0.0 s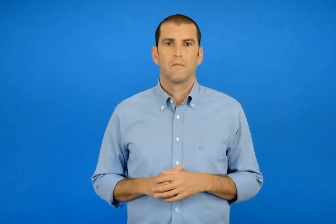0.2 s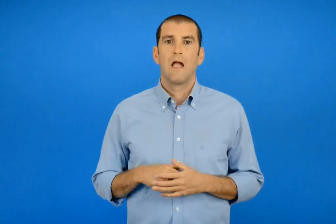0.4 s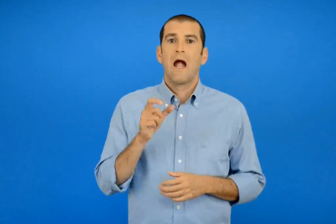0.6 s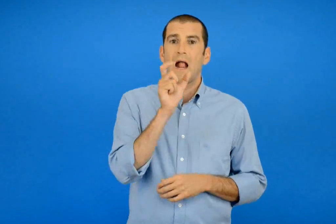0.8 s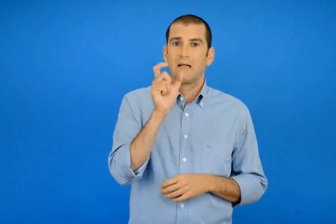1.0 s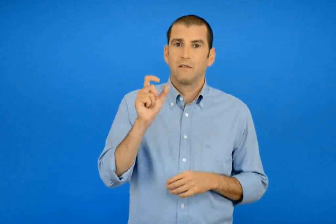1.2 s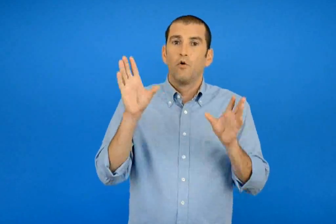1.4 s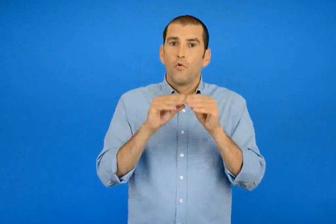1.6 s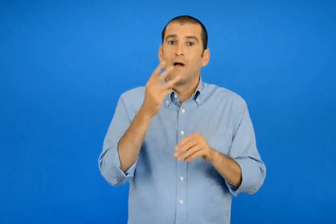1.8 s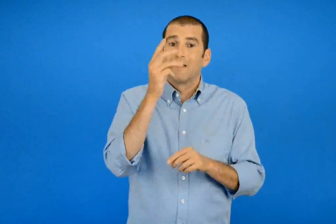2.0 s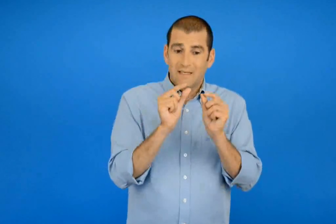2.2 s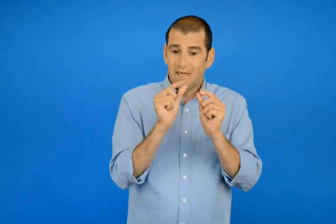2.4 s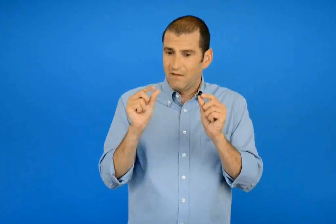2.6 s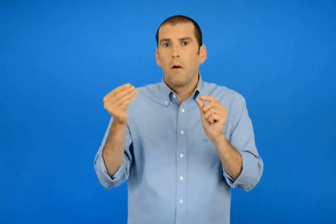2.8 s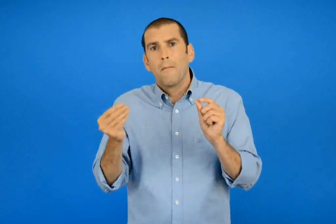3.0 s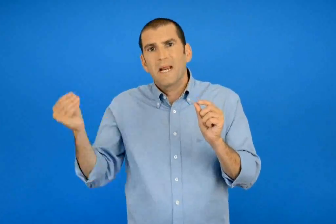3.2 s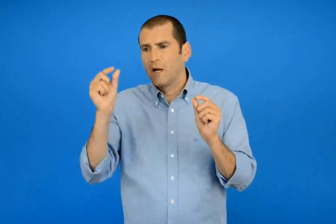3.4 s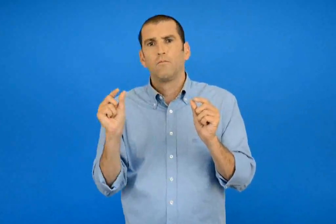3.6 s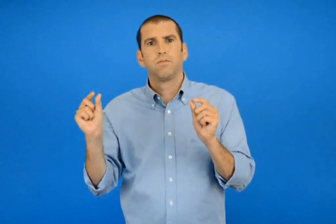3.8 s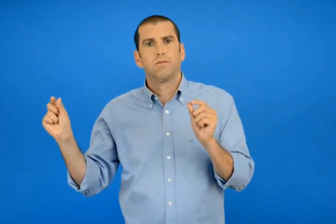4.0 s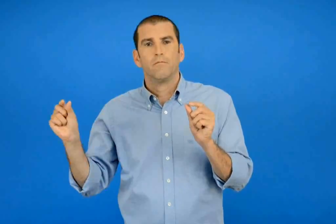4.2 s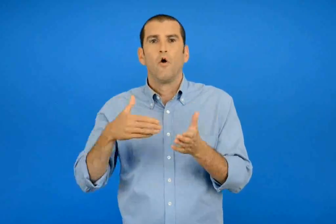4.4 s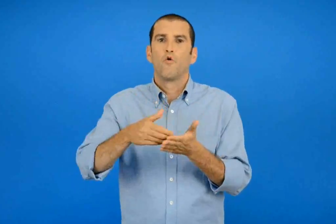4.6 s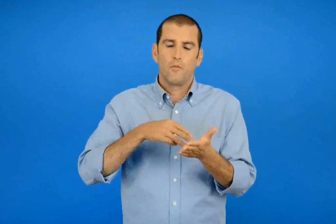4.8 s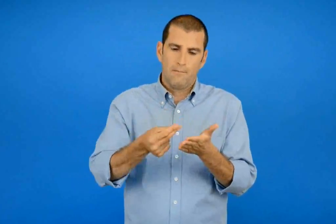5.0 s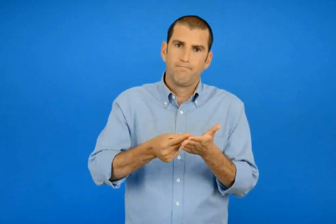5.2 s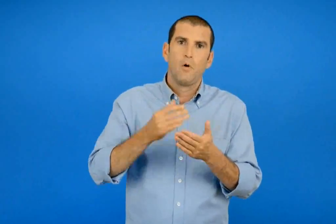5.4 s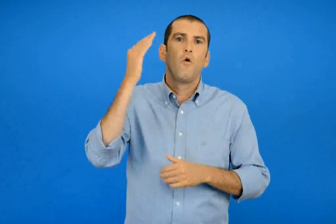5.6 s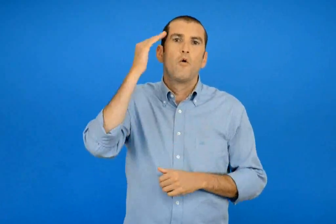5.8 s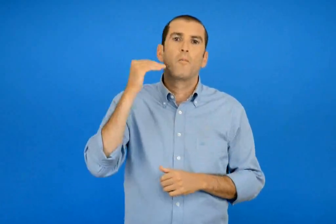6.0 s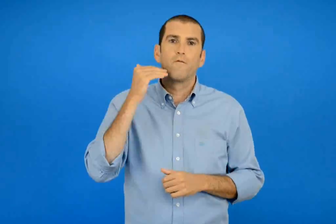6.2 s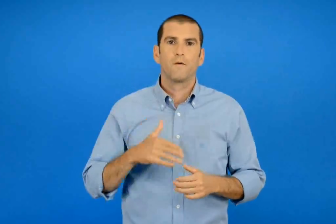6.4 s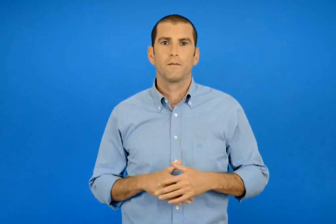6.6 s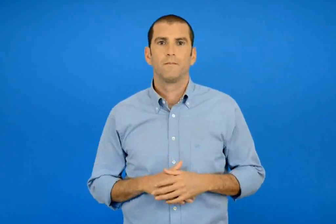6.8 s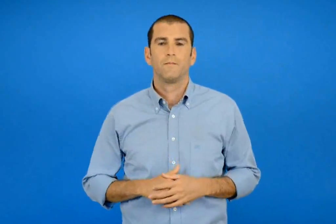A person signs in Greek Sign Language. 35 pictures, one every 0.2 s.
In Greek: και μοβ όσες λέξεις έχουν πάνω από τρεις συλλαβές
